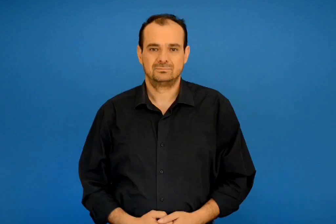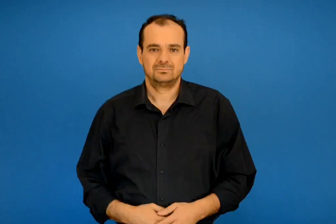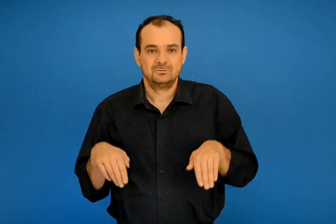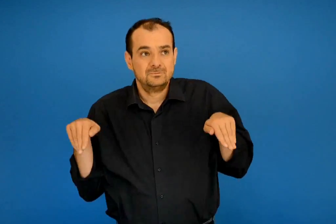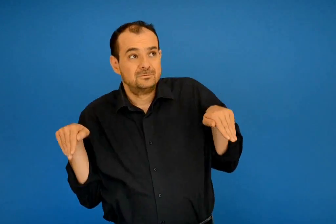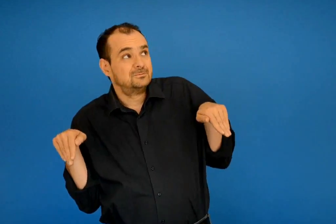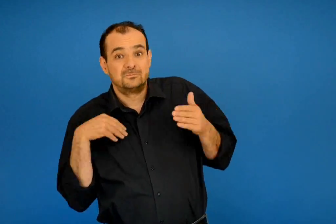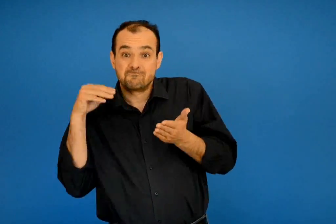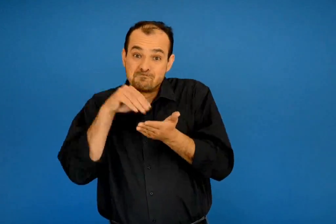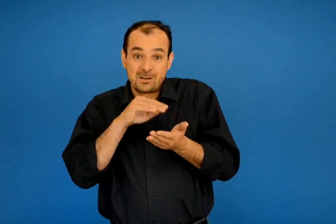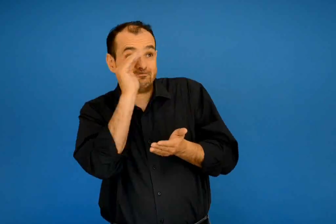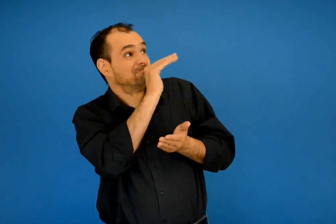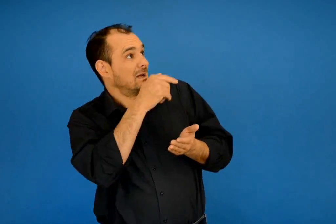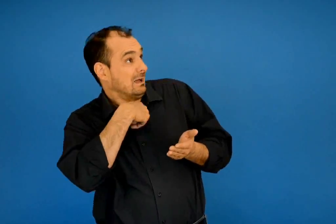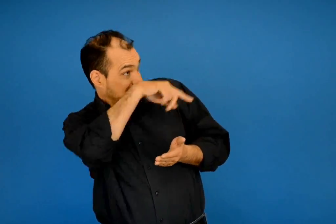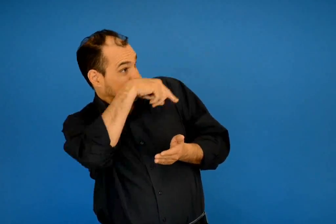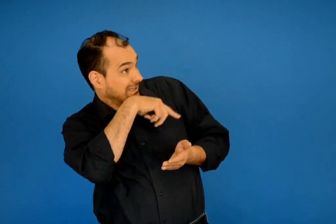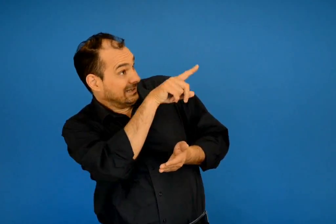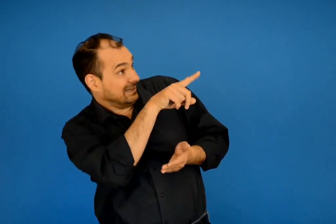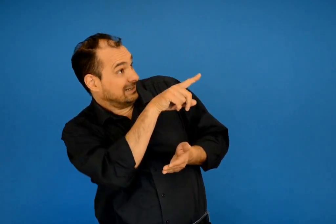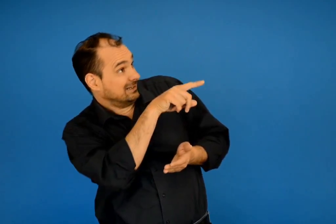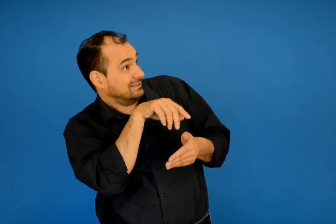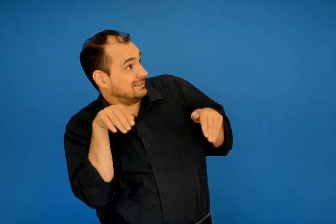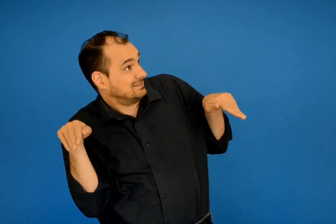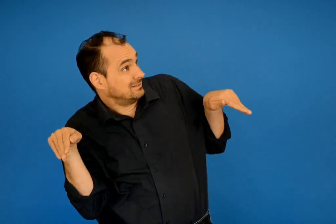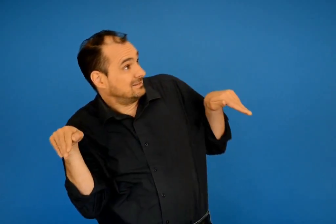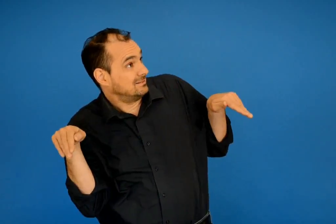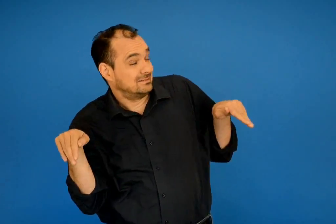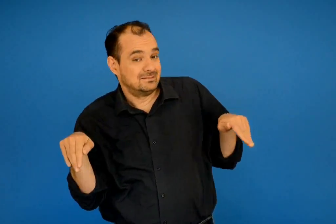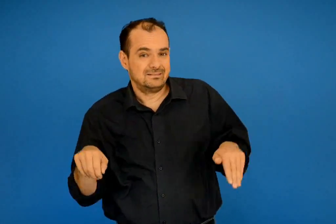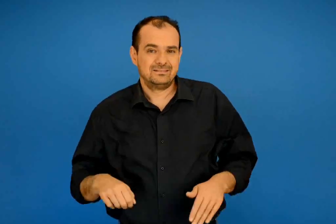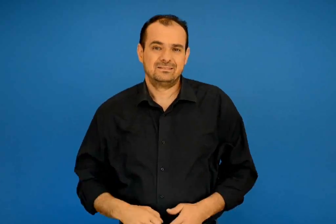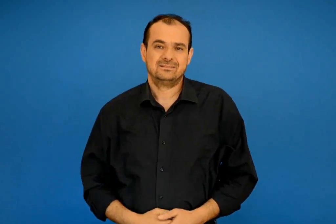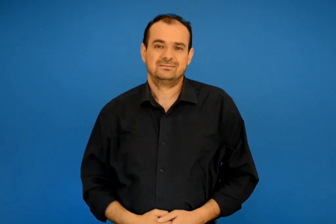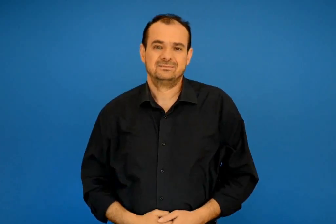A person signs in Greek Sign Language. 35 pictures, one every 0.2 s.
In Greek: να έρθω κι εγώ ; ξαναρώτησε το μικρό πουλάκι
